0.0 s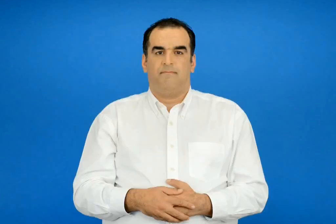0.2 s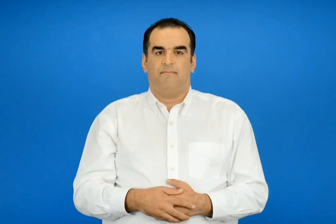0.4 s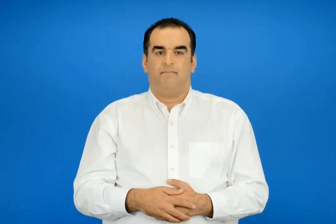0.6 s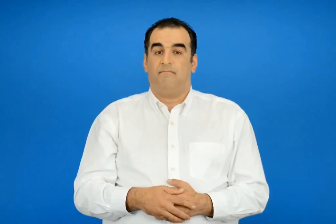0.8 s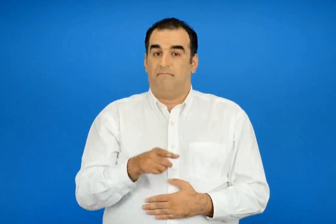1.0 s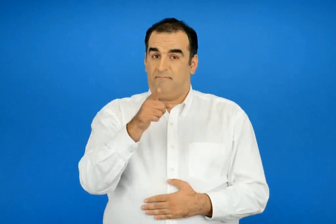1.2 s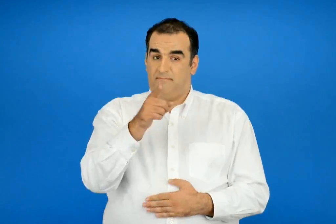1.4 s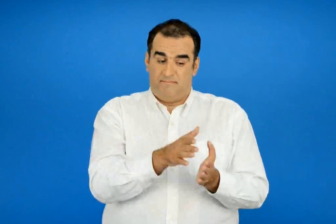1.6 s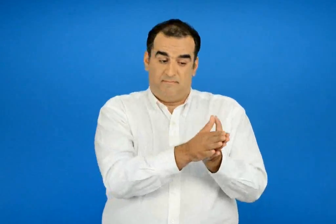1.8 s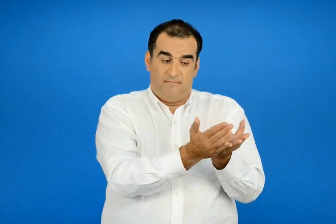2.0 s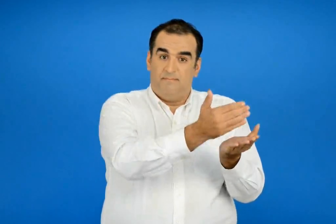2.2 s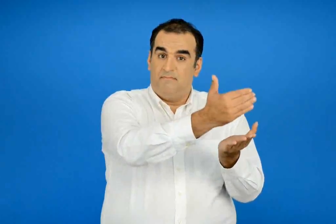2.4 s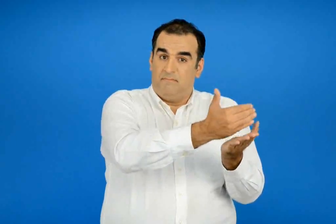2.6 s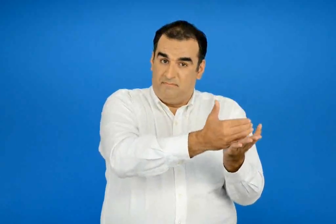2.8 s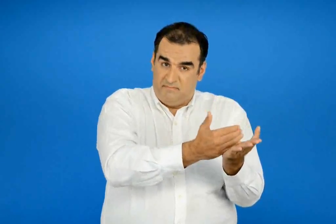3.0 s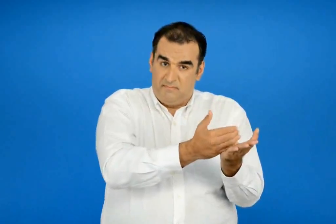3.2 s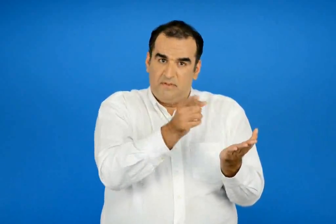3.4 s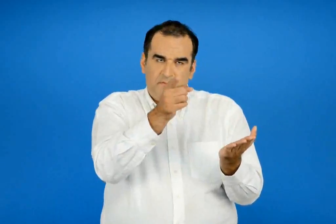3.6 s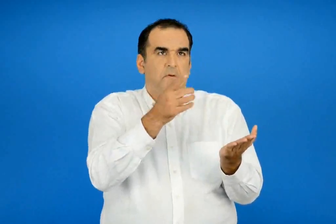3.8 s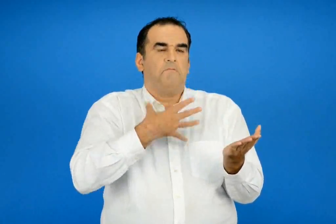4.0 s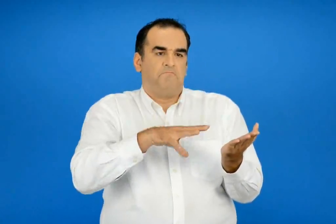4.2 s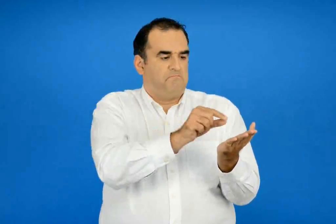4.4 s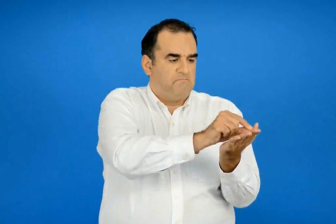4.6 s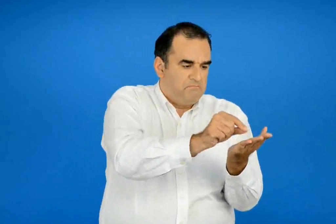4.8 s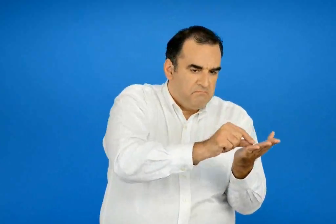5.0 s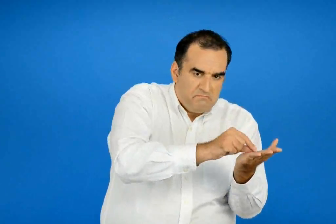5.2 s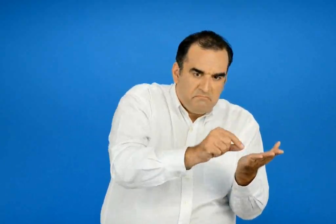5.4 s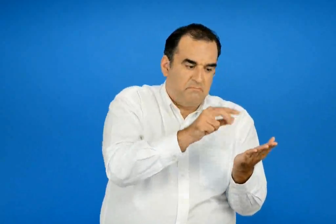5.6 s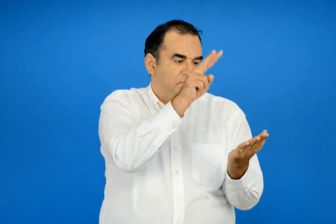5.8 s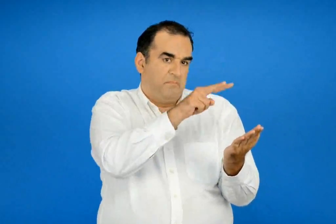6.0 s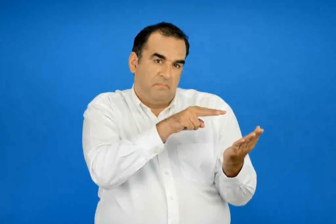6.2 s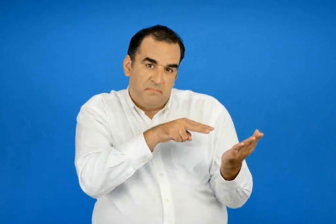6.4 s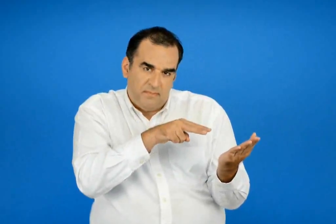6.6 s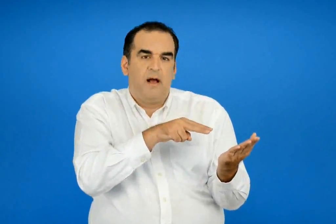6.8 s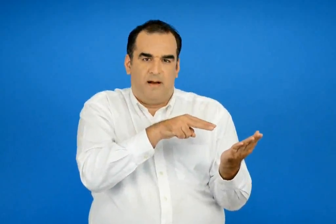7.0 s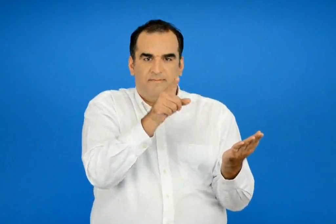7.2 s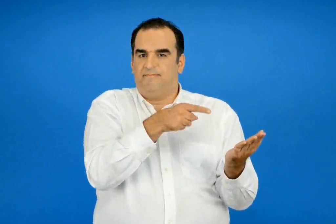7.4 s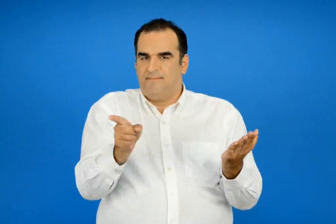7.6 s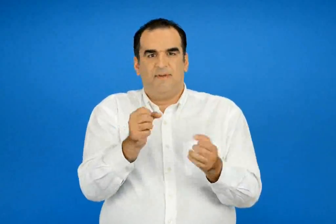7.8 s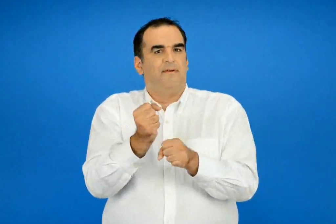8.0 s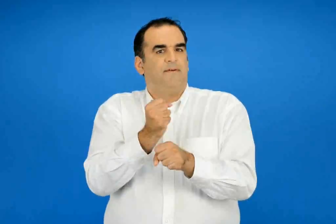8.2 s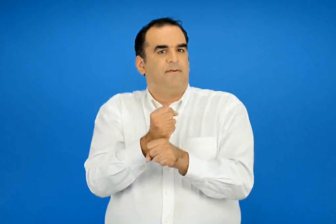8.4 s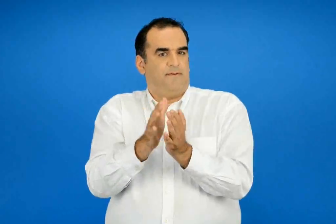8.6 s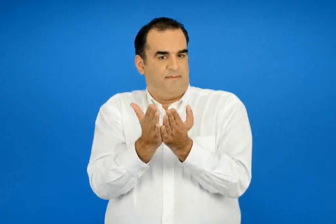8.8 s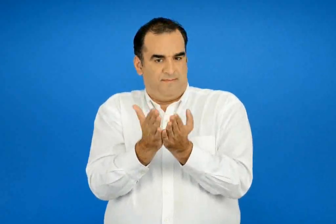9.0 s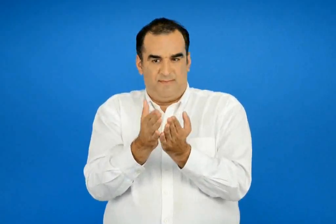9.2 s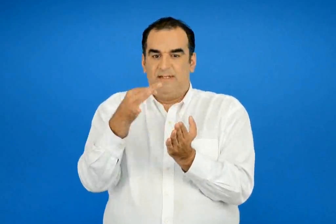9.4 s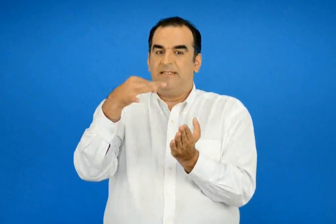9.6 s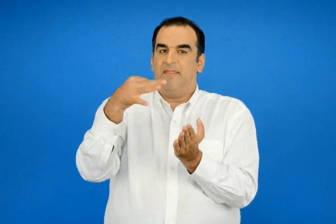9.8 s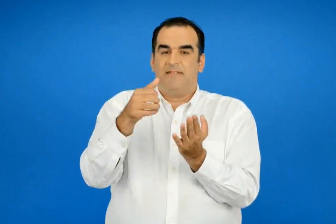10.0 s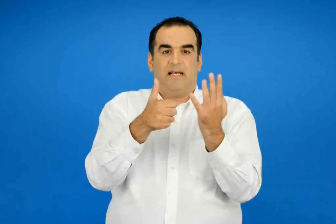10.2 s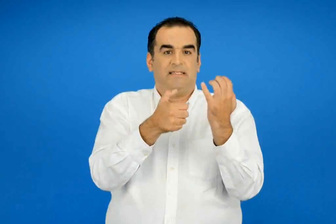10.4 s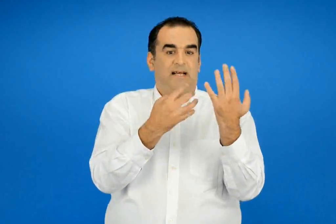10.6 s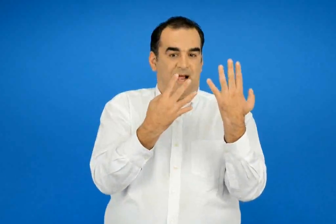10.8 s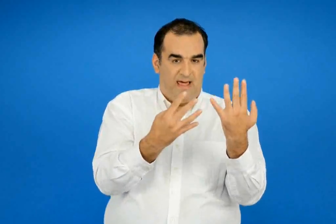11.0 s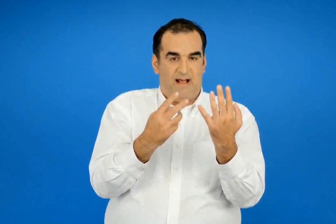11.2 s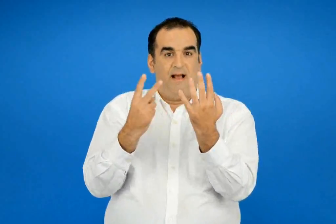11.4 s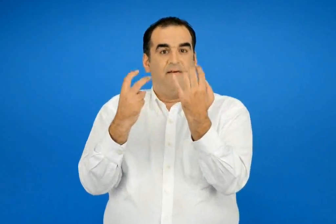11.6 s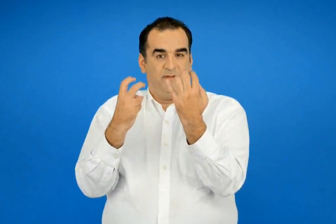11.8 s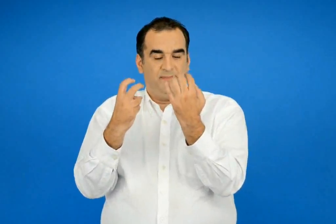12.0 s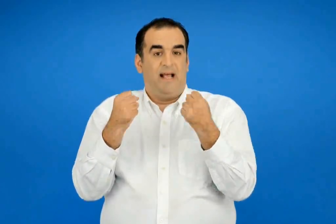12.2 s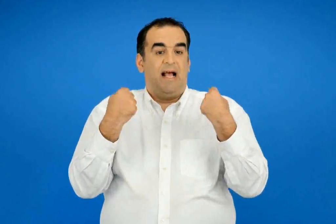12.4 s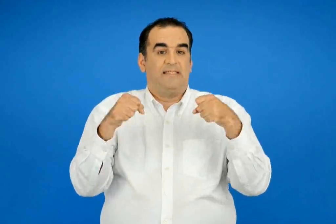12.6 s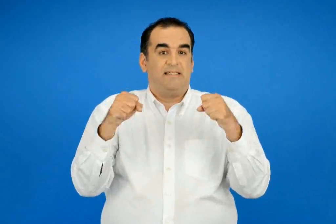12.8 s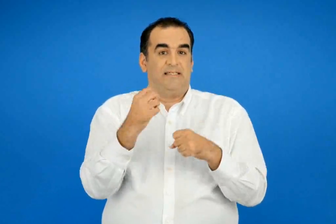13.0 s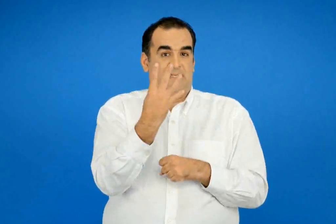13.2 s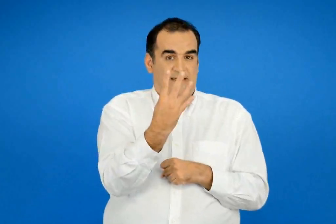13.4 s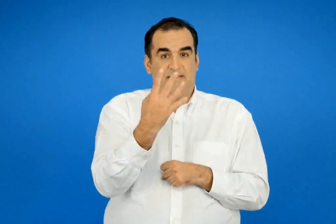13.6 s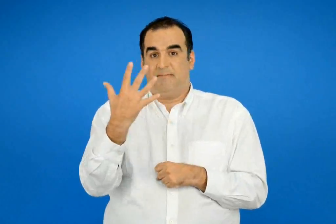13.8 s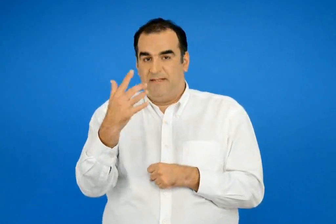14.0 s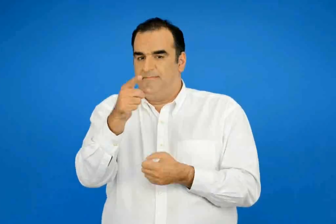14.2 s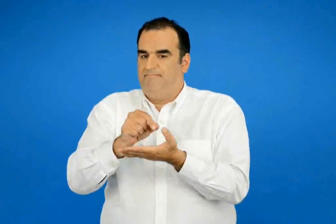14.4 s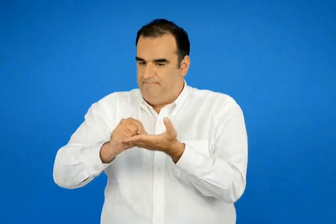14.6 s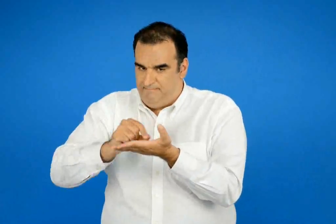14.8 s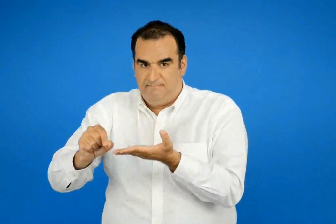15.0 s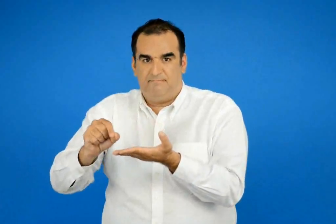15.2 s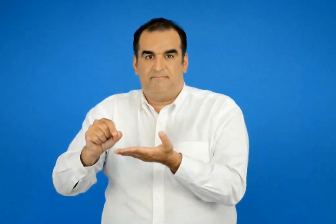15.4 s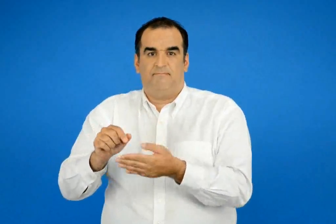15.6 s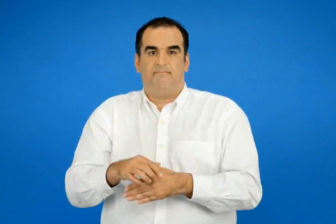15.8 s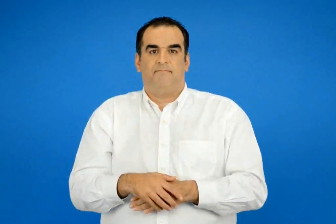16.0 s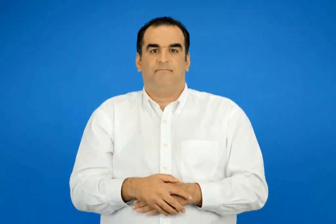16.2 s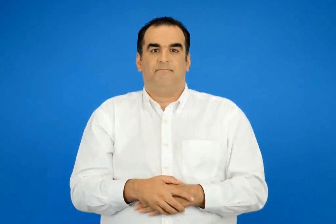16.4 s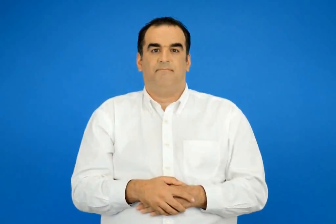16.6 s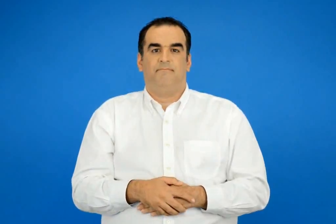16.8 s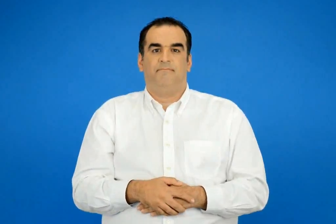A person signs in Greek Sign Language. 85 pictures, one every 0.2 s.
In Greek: για να μάθεις να διαβάζεις και να φτιάχνεις πίνακες περιεχομένων πήγαινε στο τετράδιο εργασιών στις σελίδες 69 και 70 και κάνε τις ασκήσεις 4 και 5
